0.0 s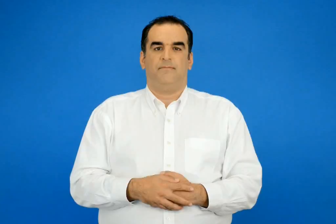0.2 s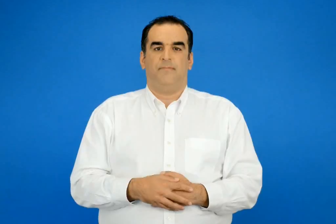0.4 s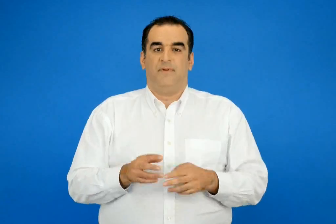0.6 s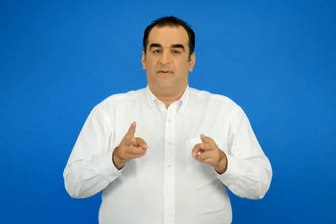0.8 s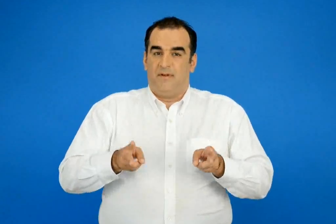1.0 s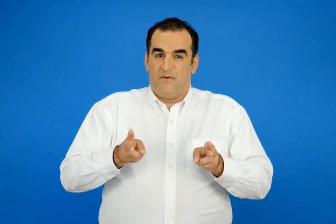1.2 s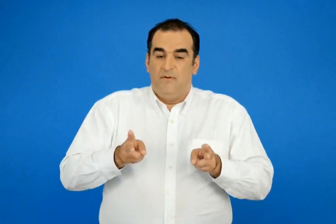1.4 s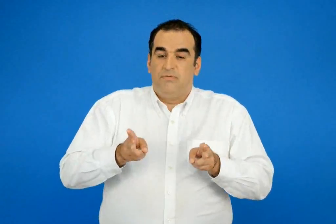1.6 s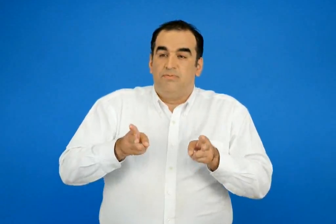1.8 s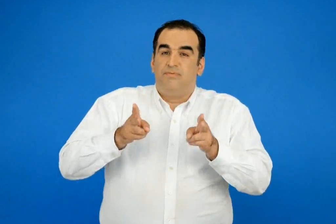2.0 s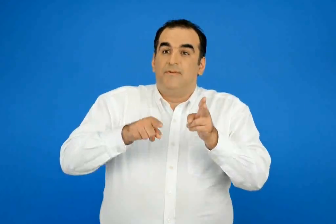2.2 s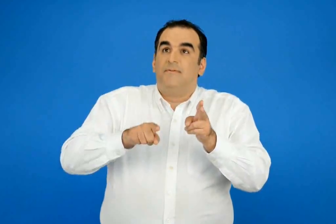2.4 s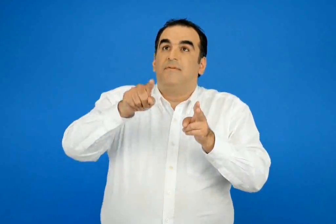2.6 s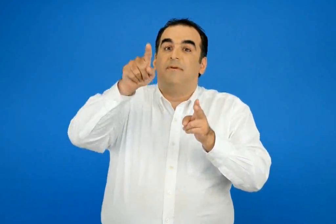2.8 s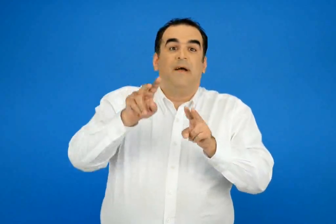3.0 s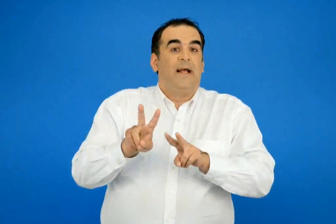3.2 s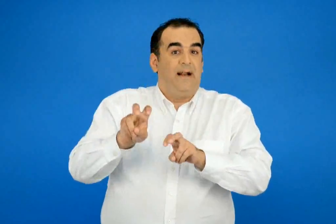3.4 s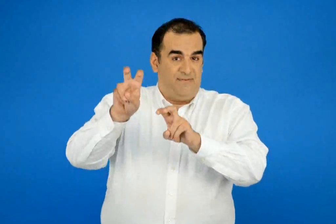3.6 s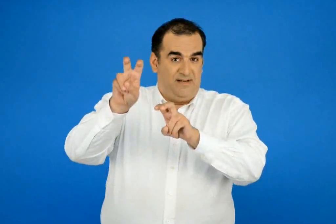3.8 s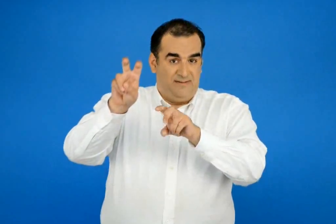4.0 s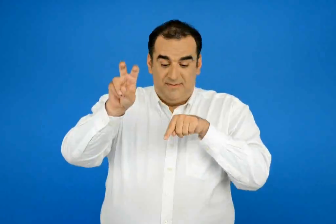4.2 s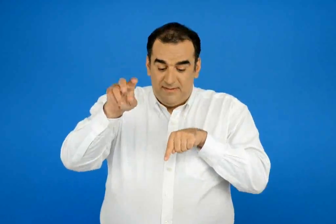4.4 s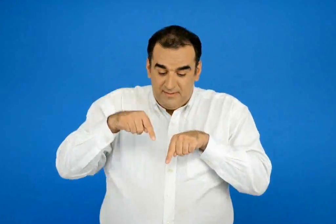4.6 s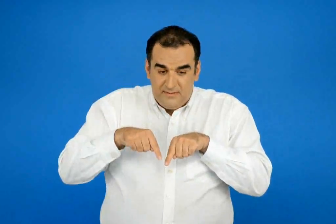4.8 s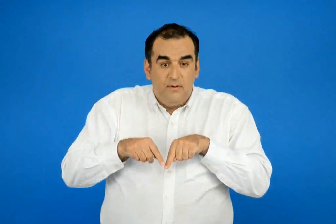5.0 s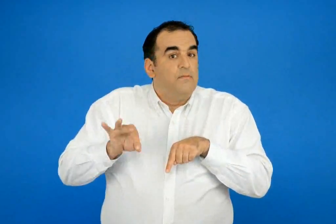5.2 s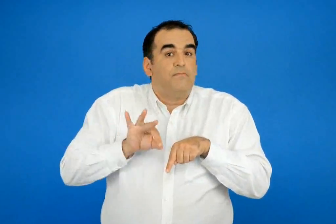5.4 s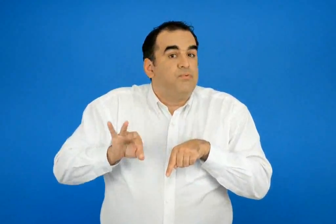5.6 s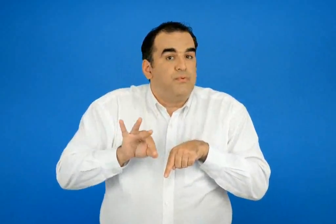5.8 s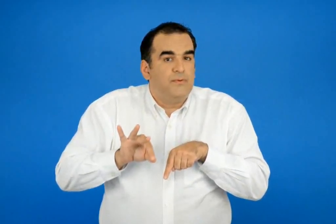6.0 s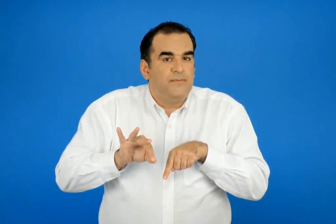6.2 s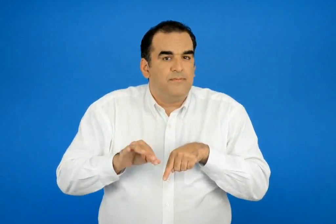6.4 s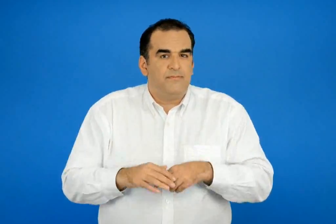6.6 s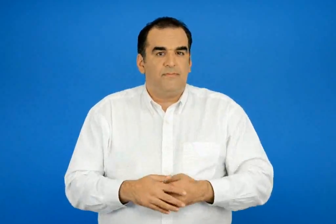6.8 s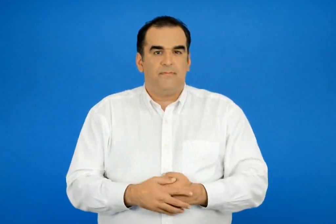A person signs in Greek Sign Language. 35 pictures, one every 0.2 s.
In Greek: από που ξεκινά το τρενάκι που πηγαίνει στα καλάβρυτα ;
